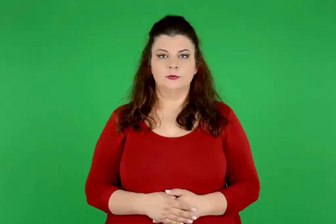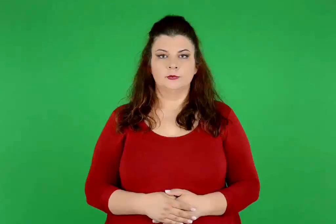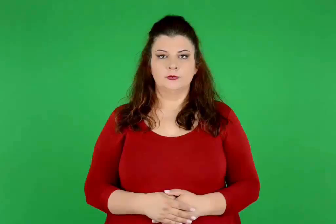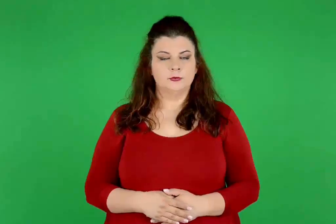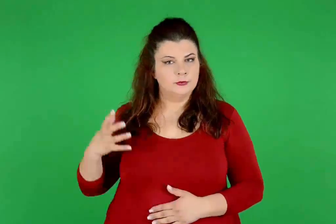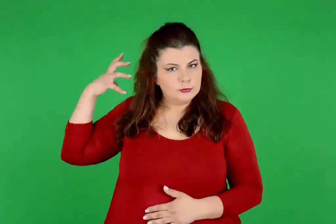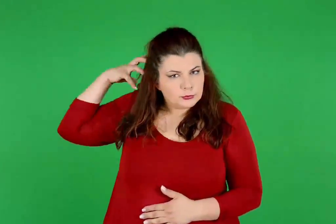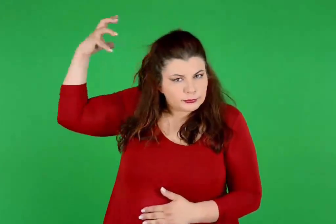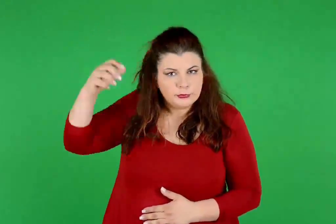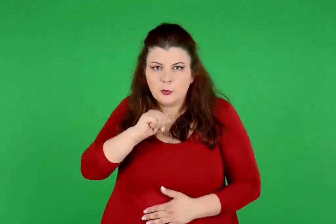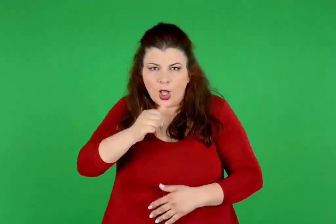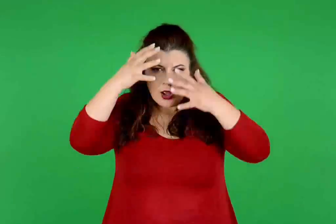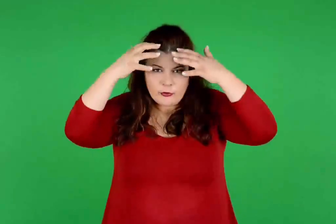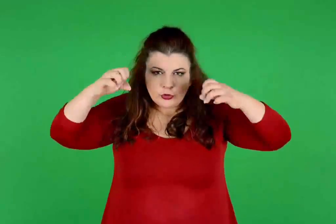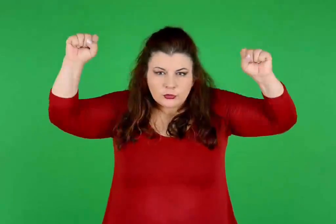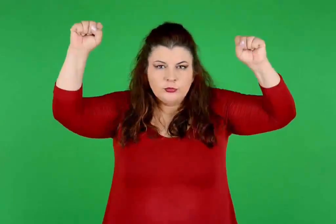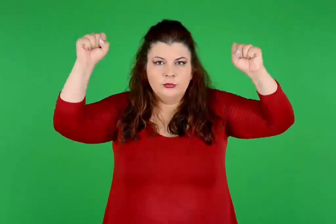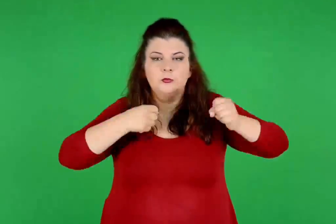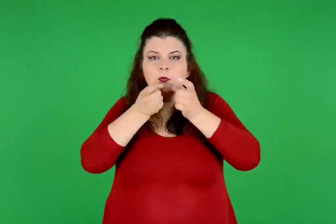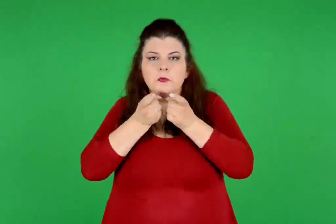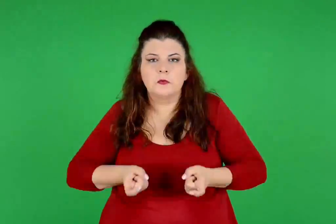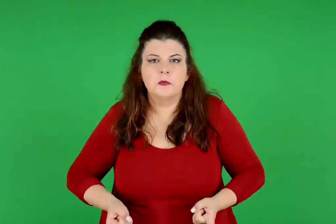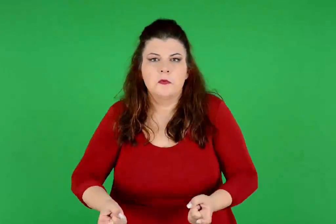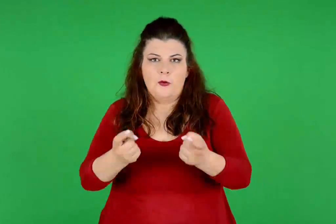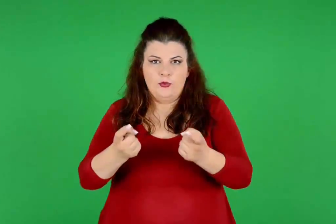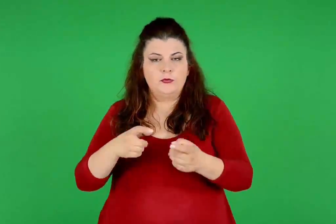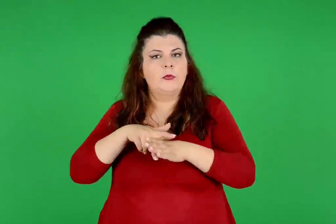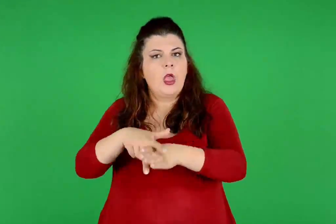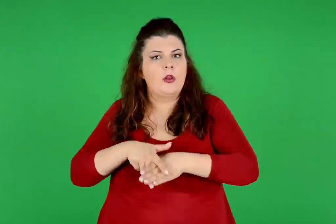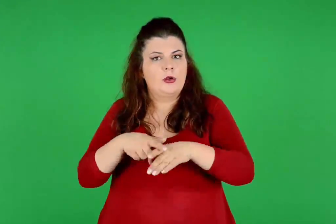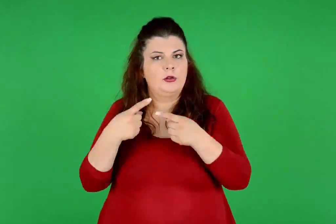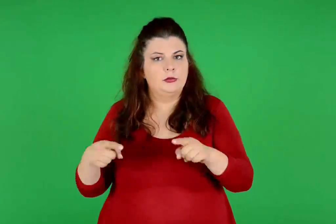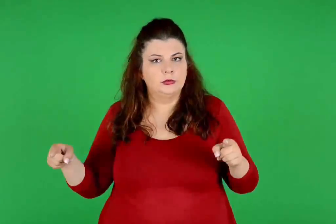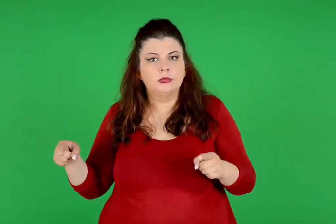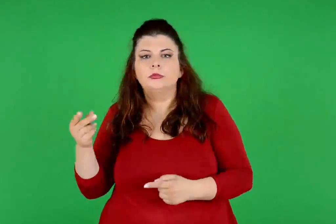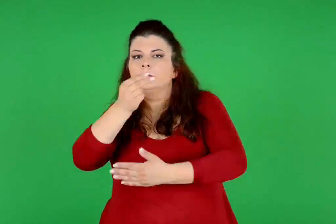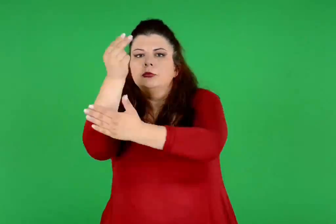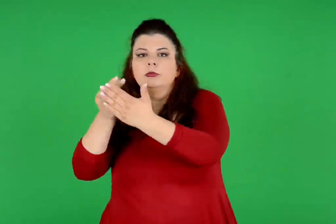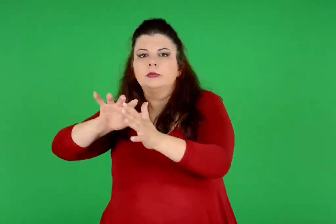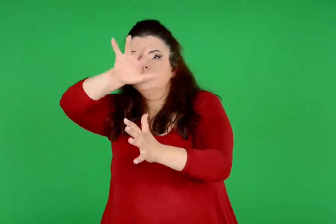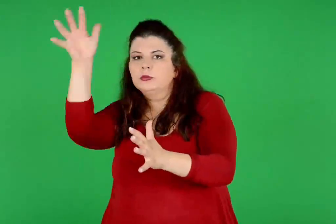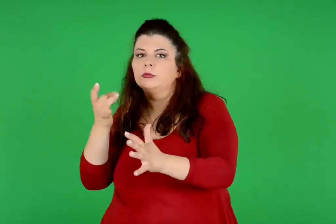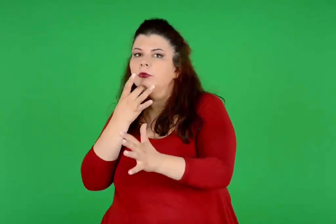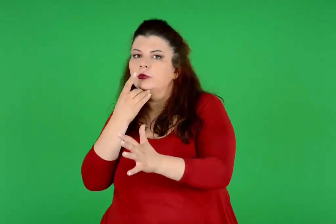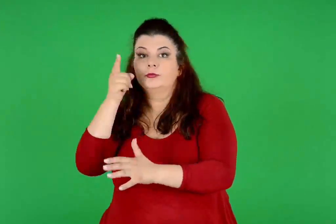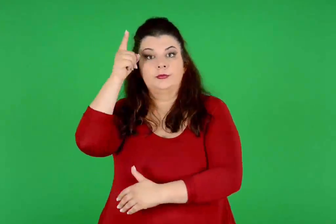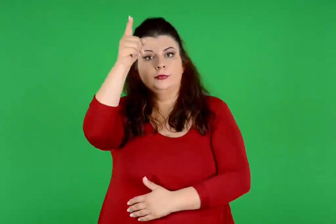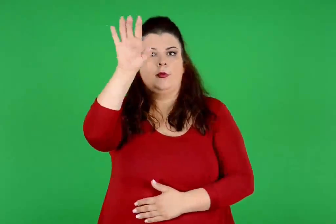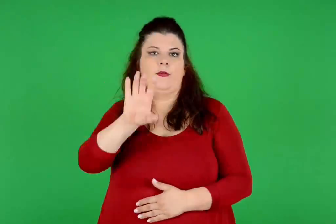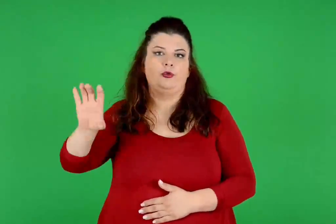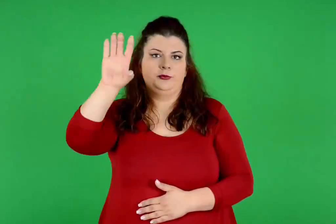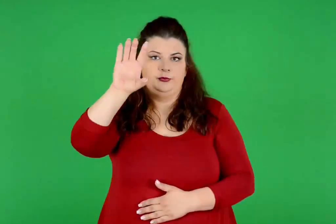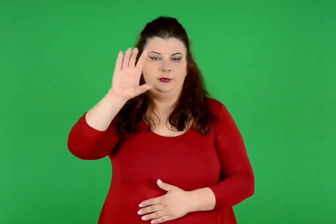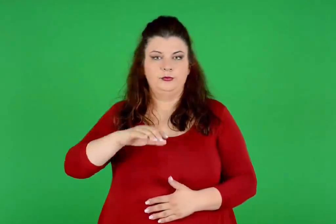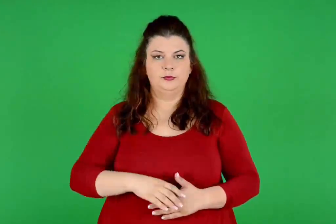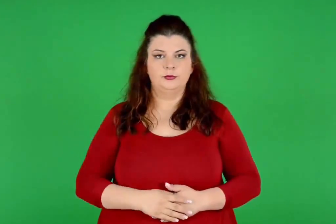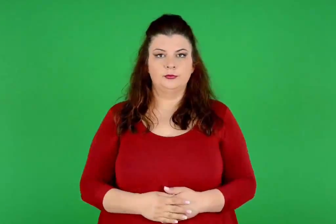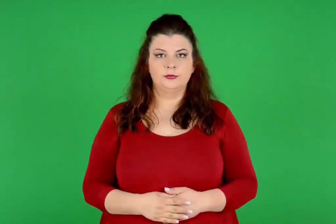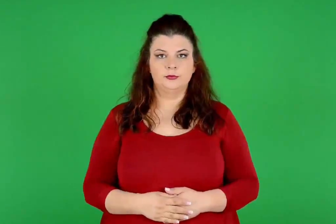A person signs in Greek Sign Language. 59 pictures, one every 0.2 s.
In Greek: βίσονας , μαμούθ και άλογα από βραχογραφίες σπηλαίων της ευρώπης
